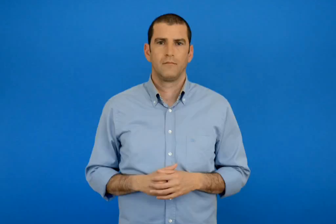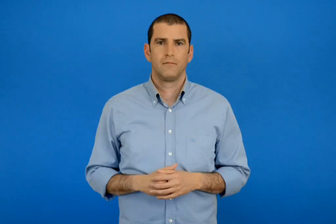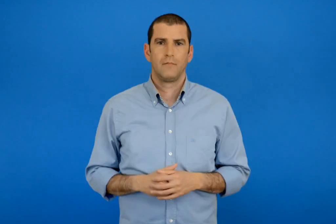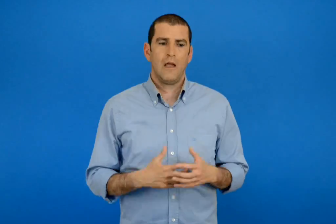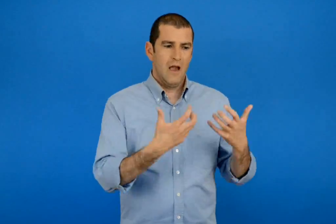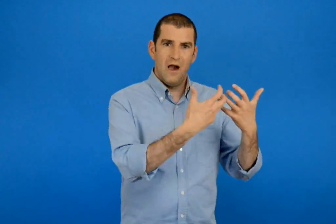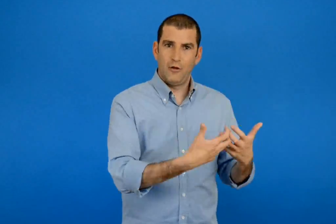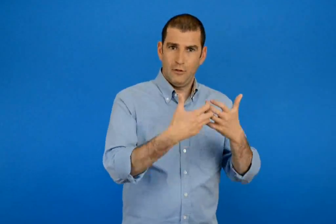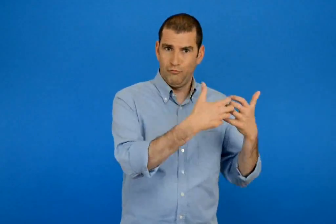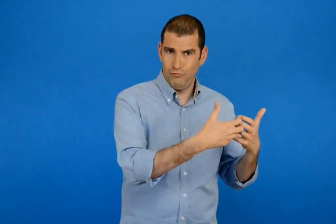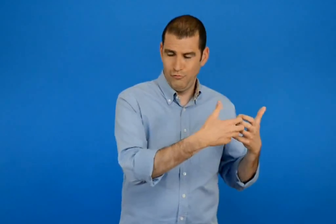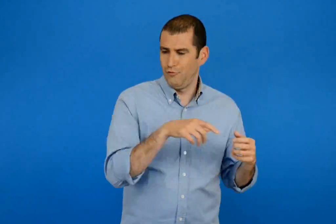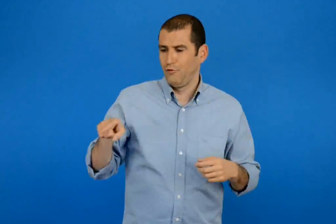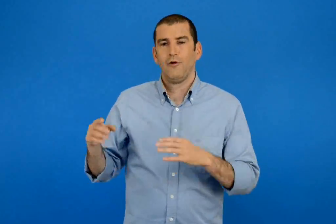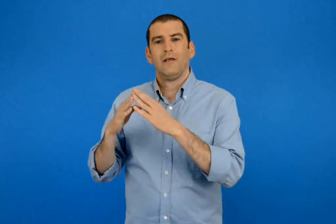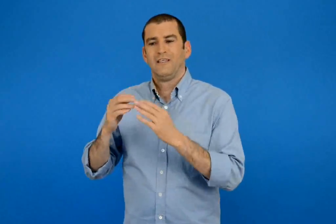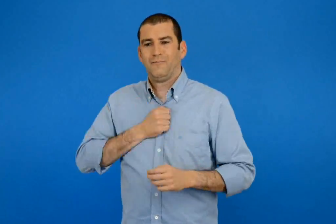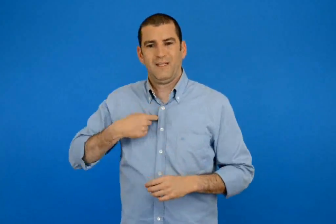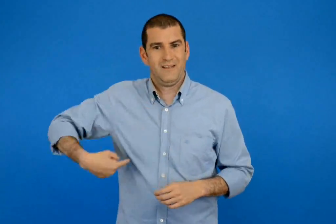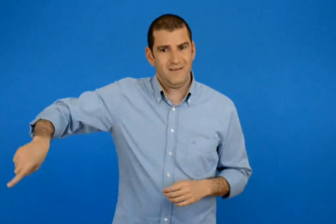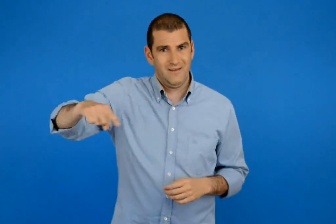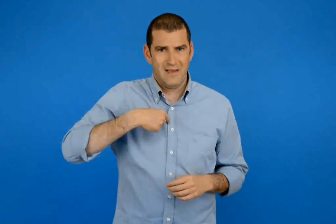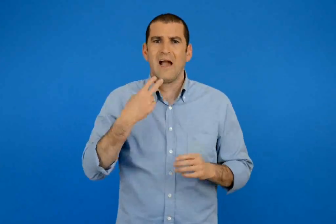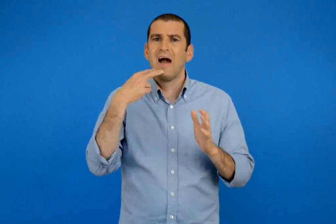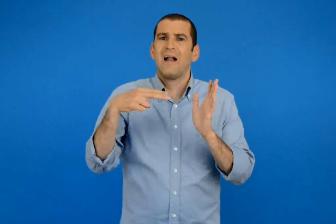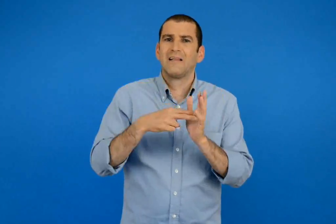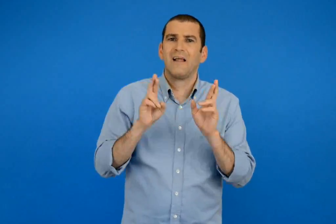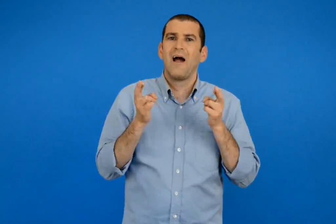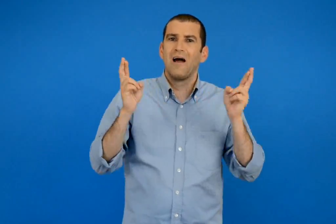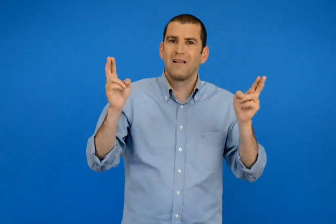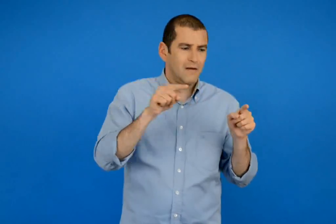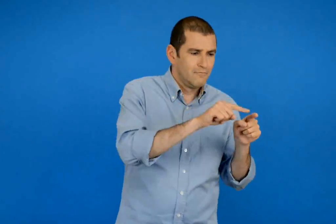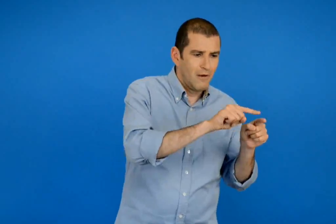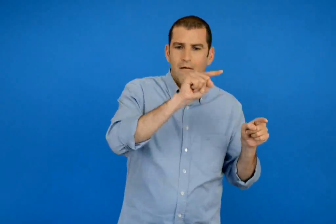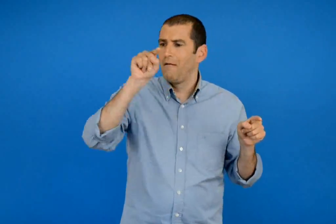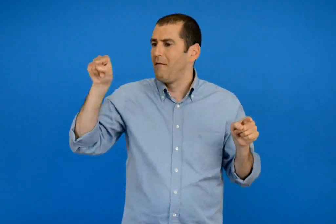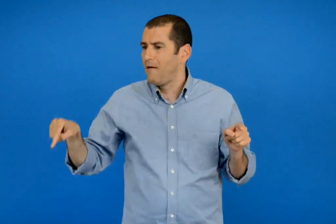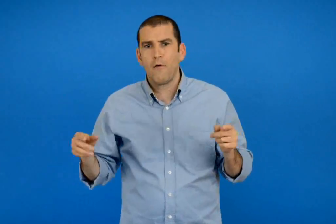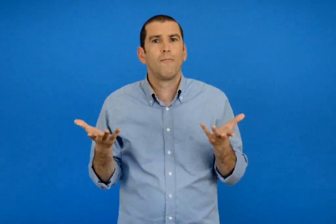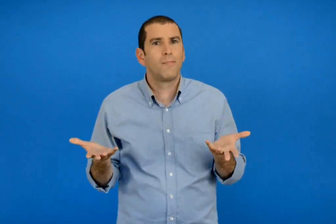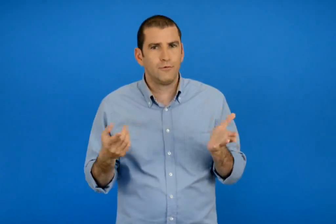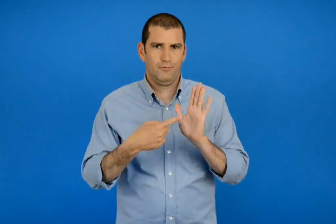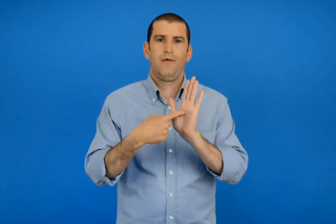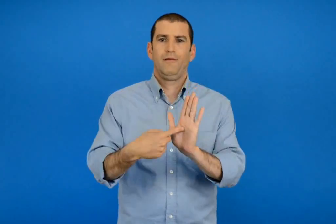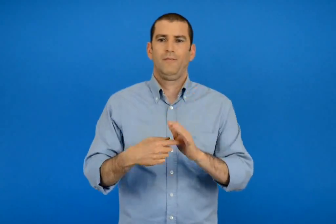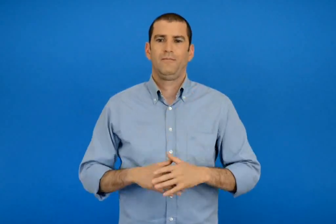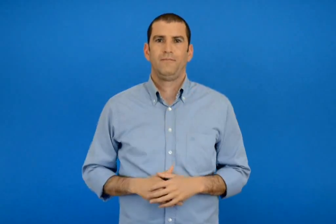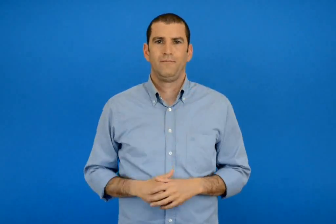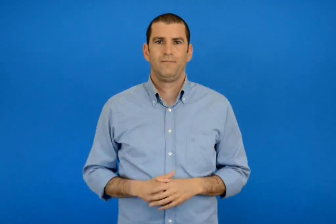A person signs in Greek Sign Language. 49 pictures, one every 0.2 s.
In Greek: δείχνουμε πως μεταφέρεται η ηλεκτρική ενέργεια από το εργοστάσιο μέχρι το σπίτι μας
